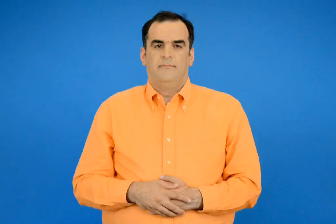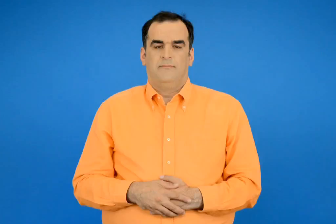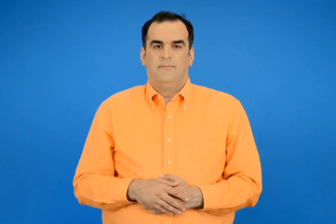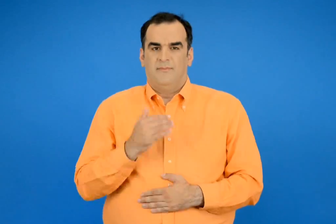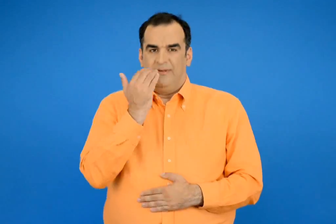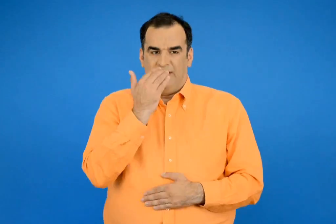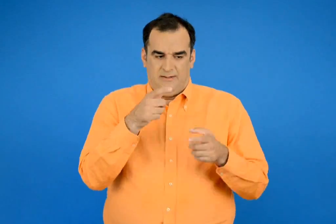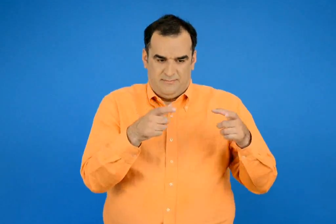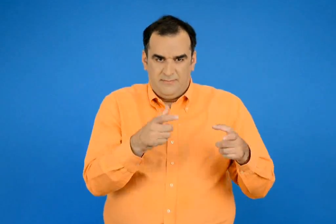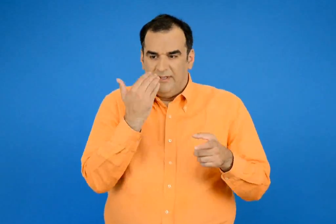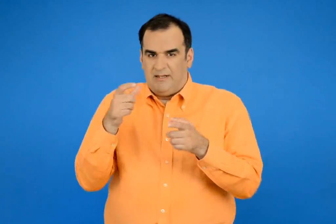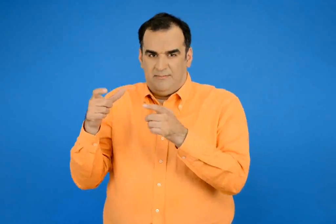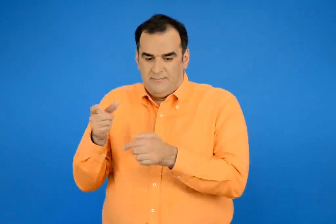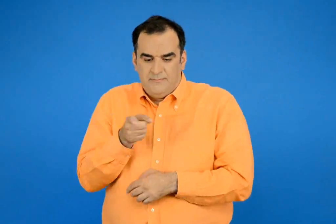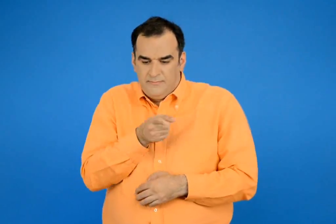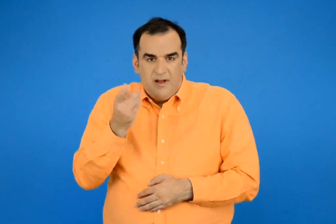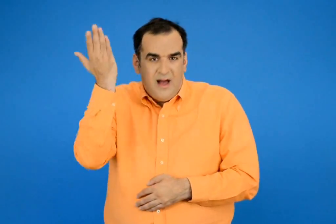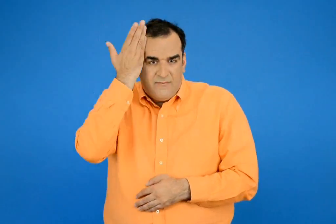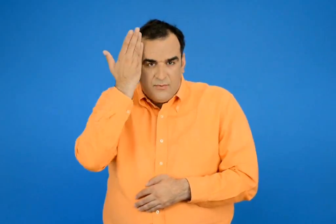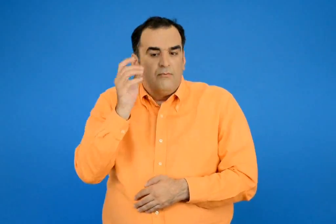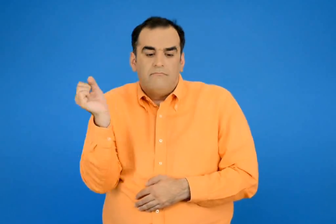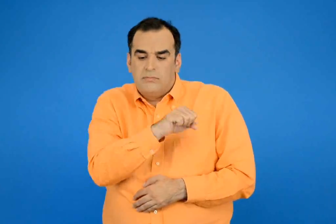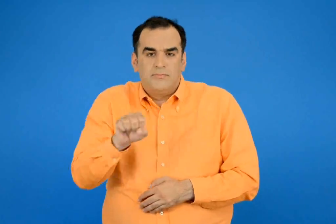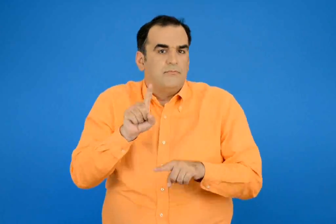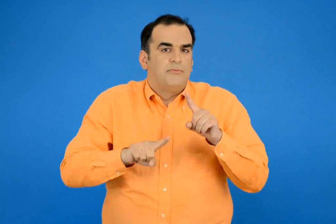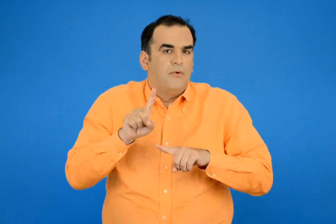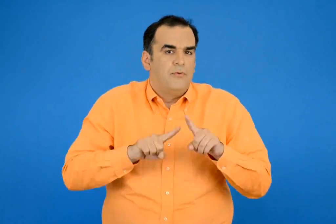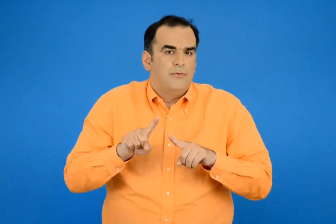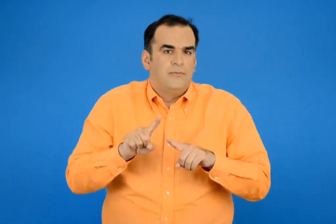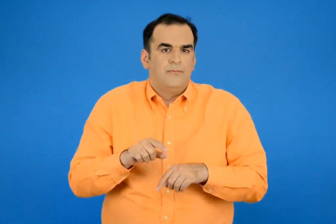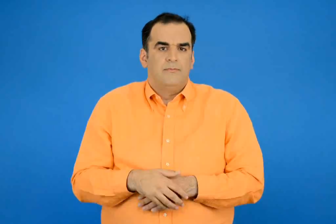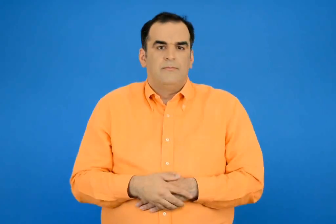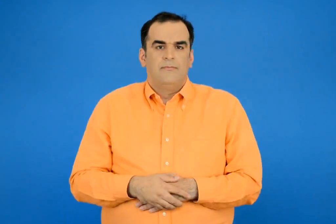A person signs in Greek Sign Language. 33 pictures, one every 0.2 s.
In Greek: ποιό τυρί είναι πιο ακριβό ;
